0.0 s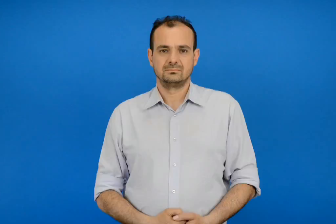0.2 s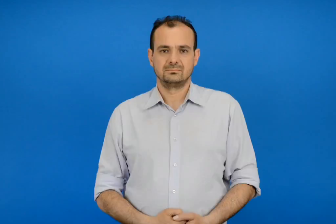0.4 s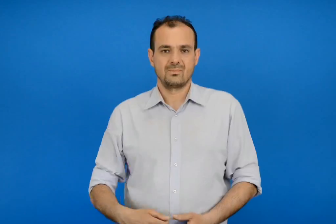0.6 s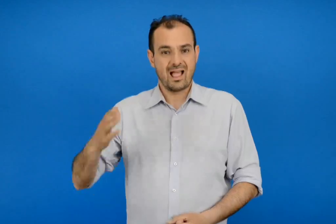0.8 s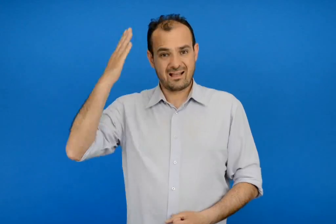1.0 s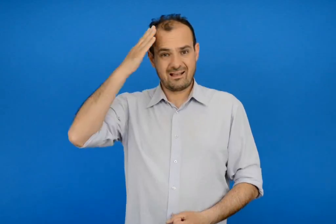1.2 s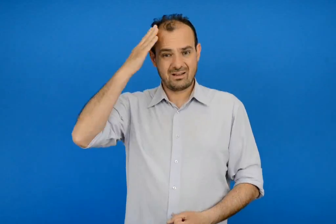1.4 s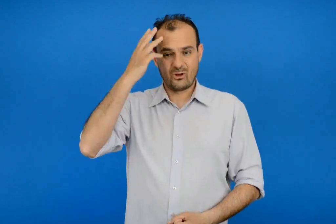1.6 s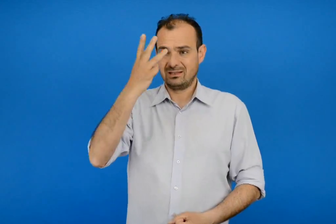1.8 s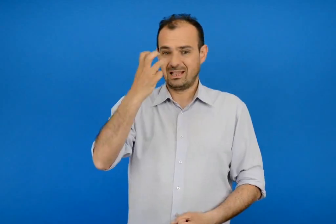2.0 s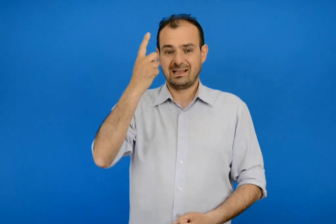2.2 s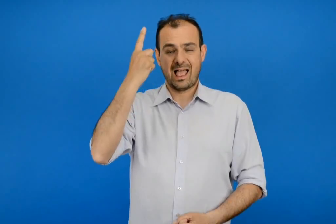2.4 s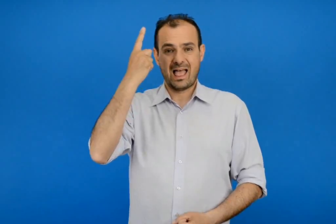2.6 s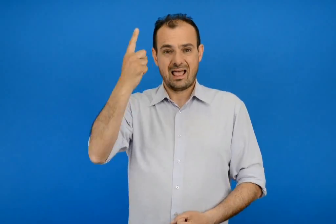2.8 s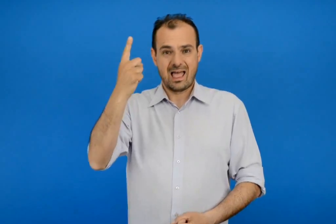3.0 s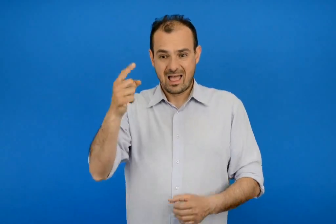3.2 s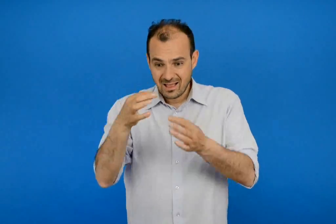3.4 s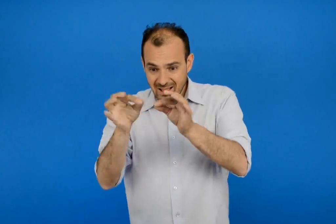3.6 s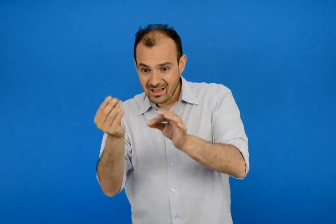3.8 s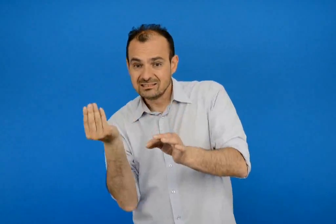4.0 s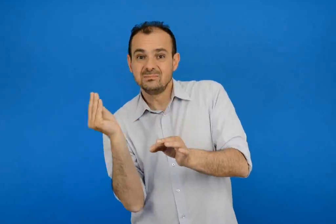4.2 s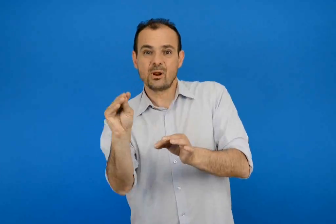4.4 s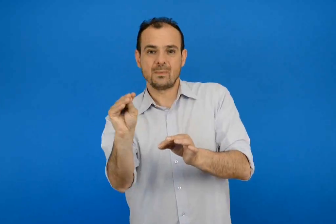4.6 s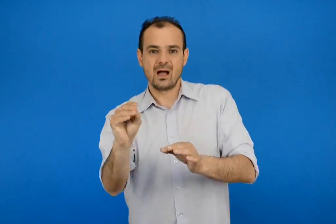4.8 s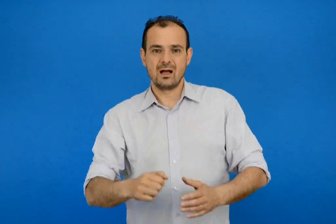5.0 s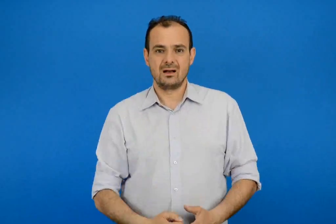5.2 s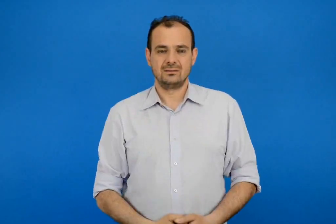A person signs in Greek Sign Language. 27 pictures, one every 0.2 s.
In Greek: κεφάλαιο 31ο το συμπλήρωμα
